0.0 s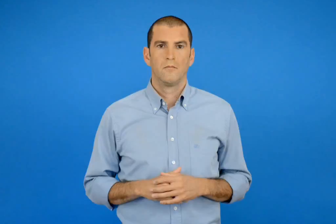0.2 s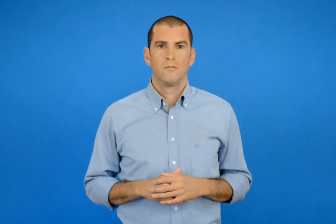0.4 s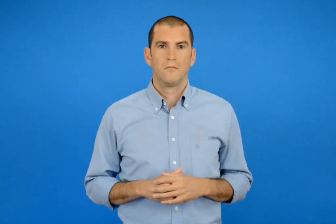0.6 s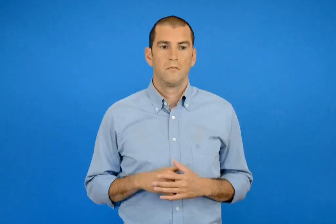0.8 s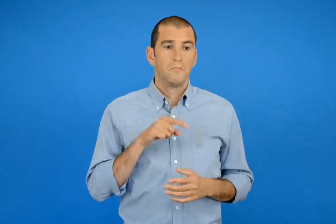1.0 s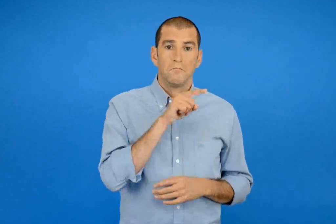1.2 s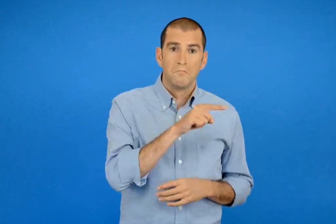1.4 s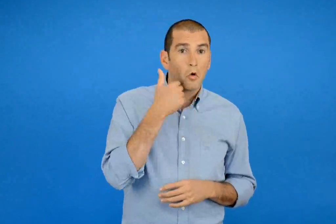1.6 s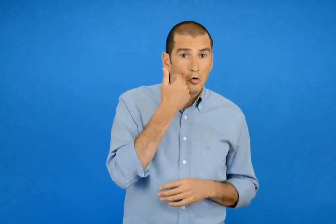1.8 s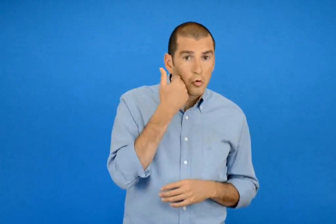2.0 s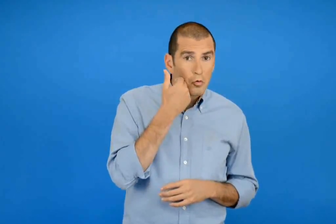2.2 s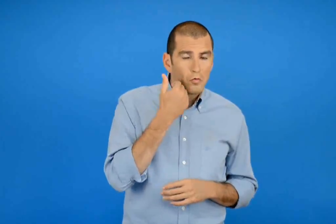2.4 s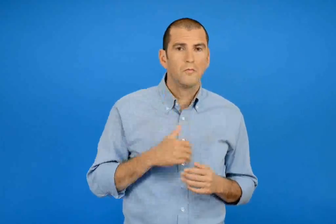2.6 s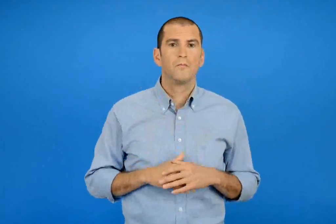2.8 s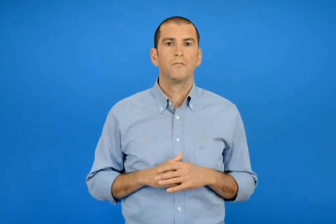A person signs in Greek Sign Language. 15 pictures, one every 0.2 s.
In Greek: στο κόκκινο
